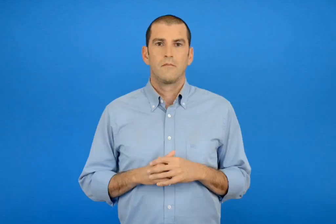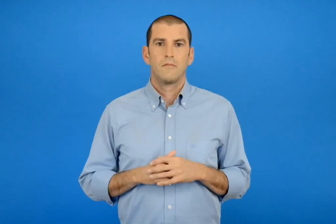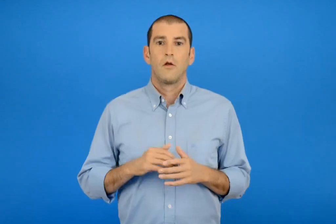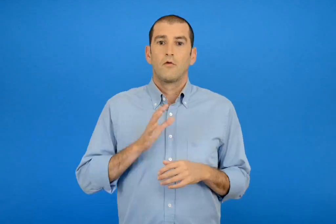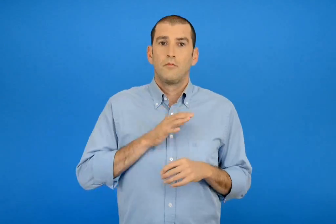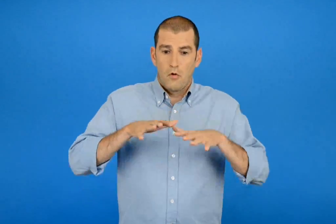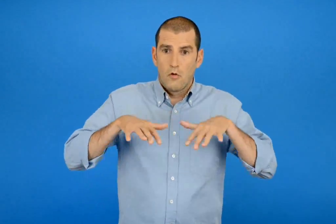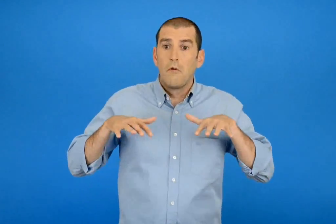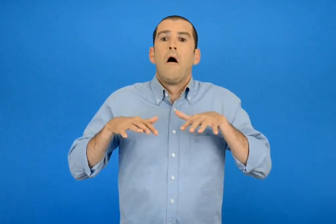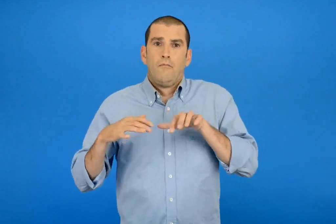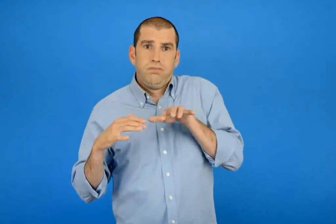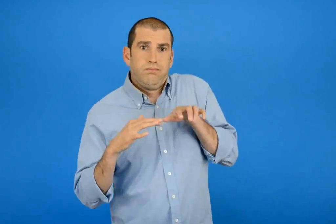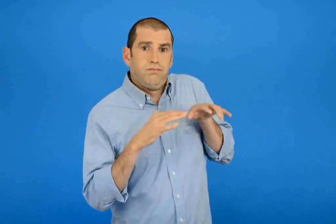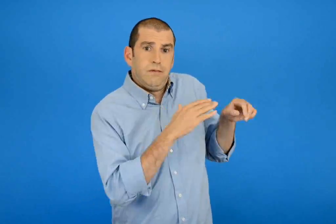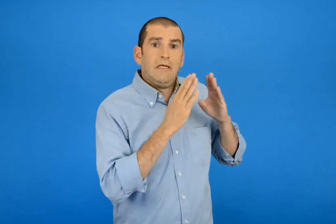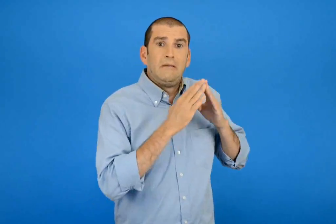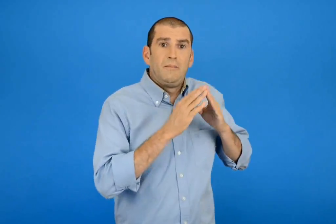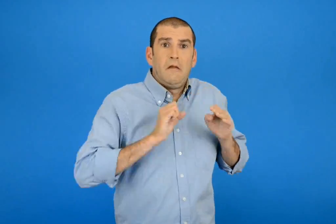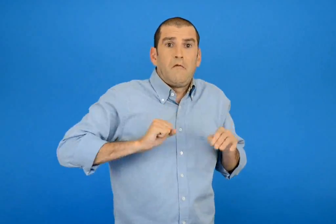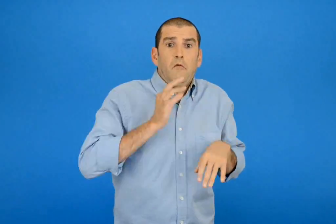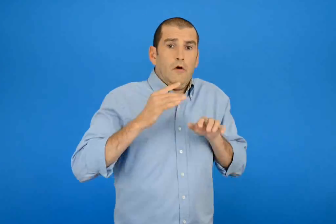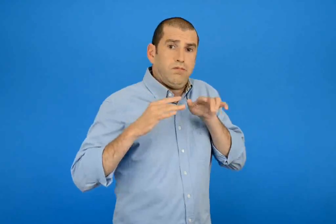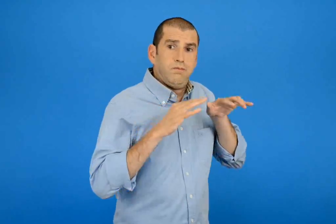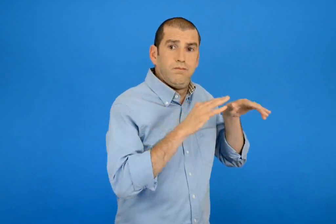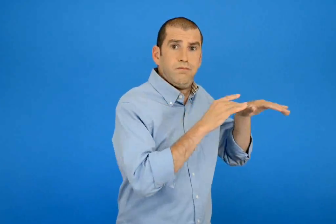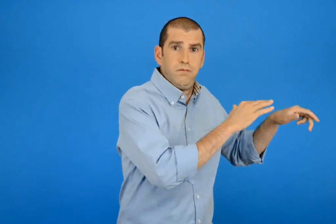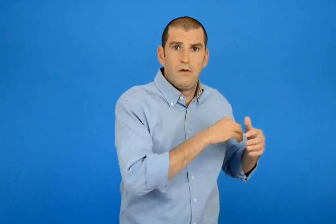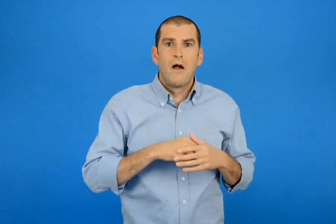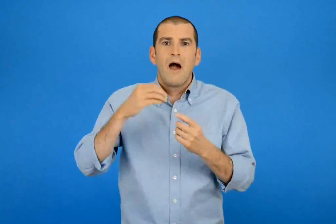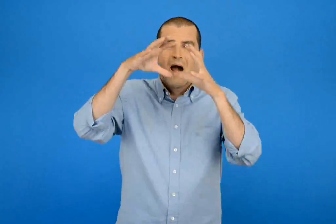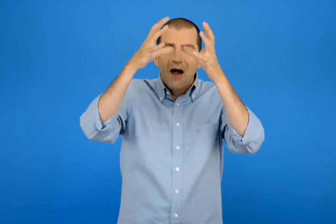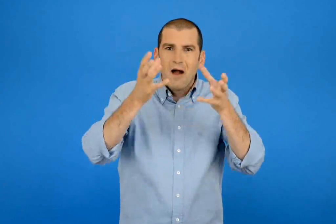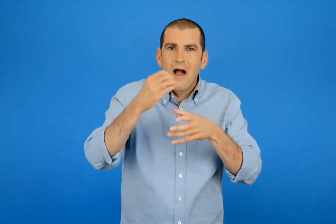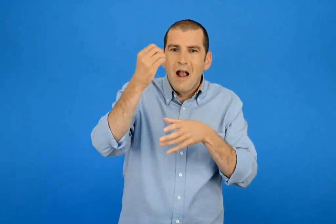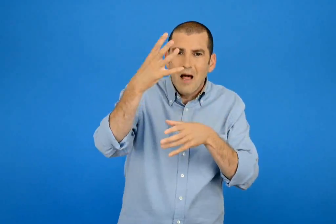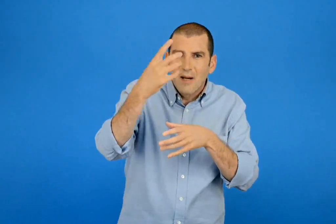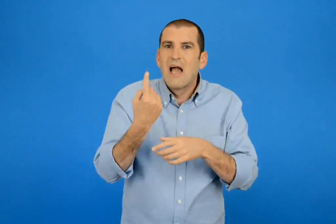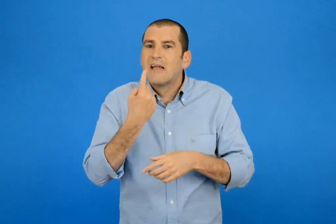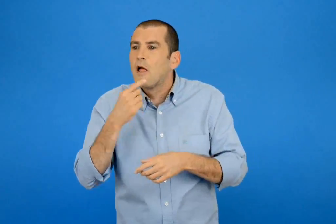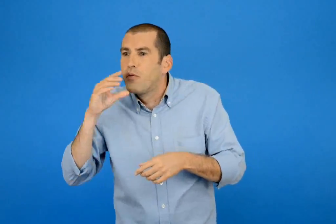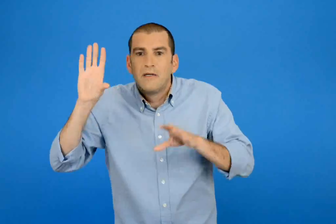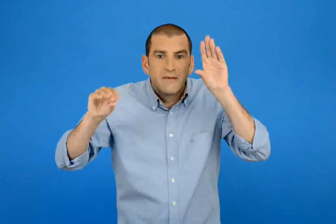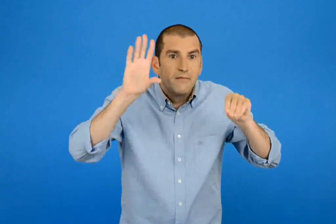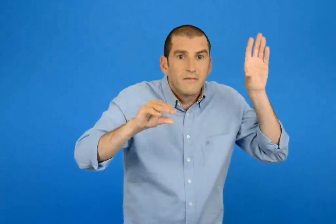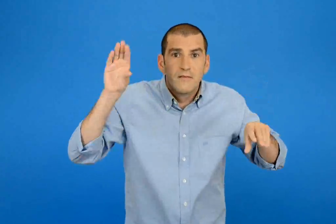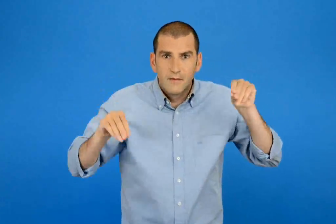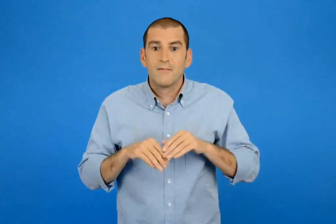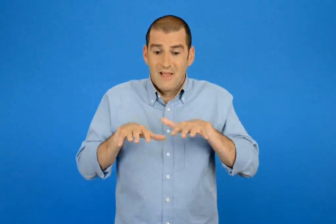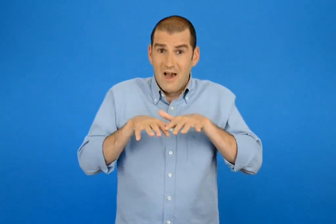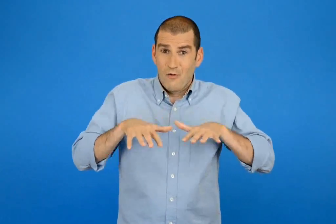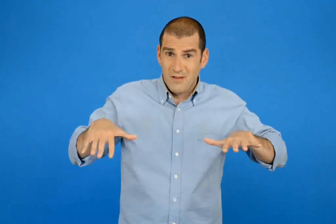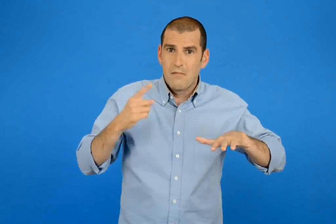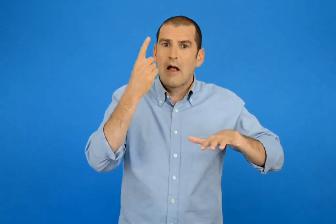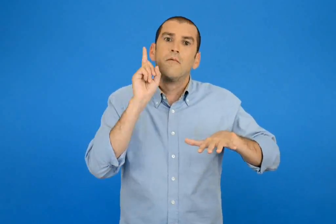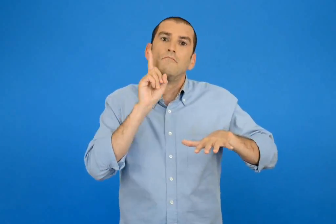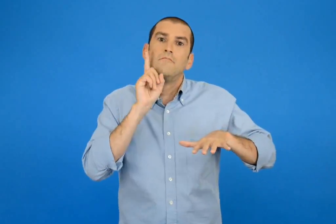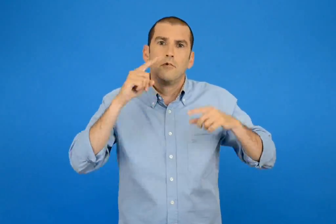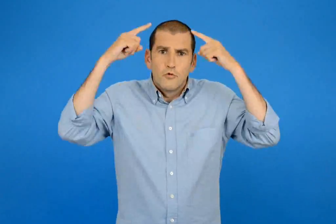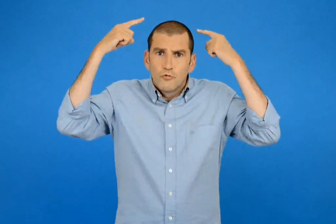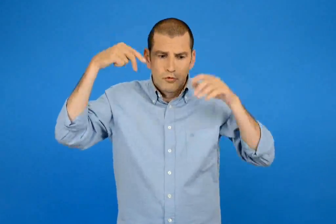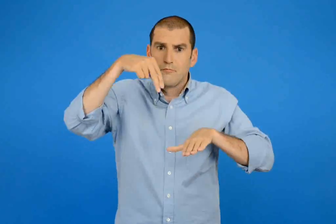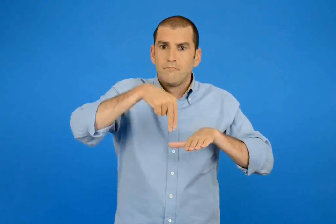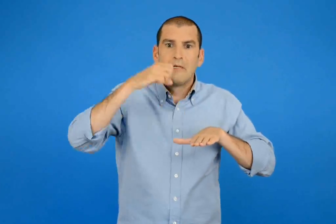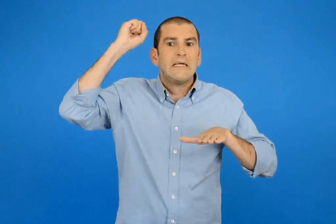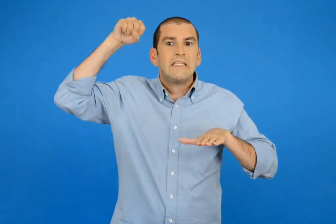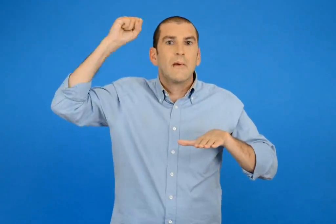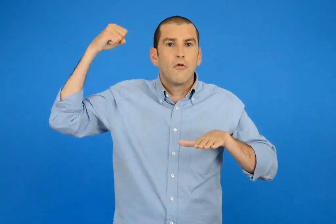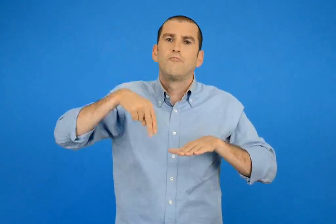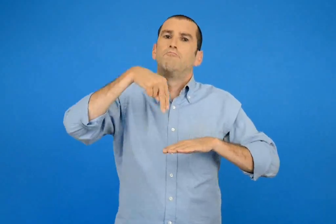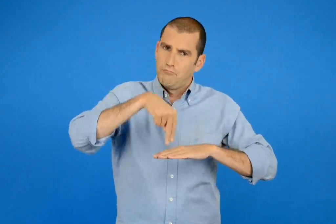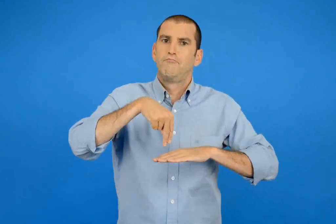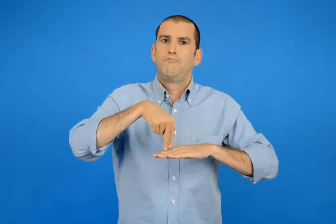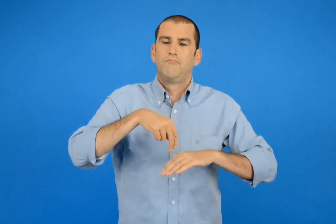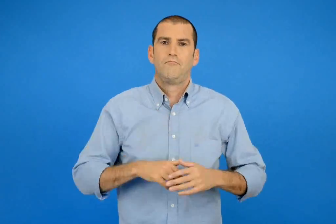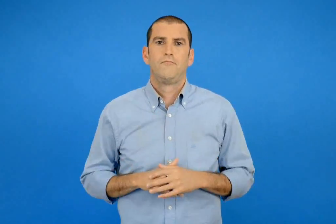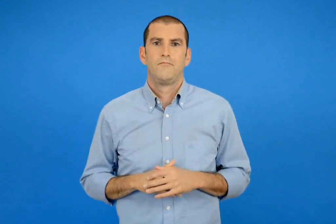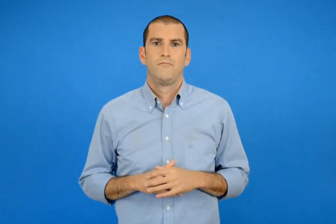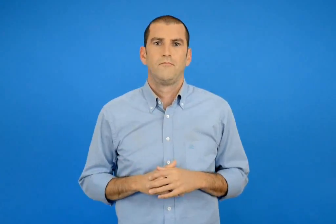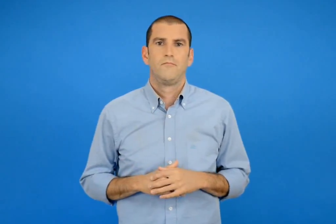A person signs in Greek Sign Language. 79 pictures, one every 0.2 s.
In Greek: όλοι έτρεξαν στα σπίτια τους φοβισμένοι έσβησαν λάμπες και κεριά μόνο η σμαρώ ένα σγουρομάλλικο κορίτσι έμεινε στην ακρογιαλιά
